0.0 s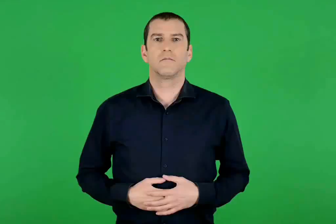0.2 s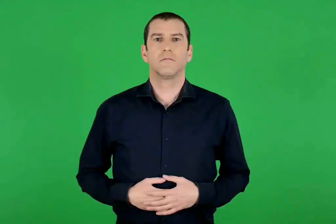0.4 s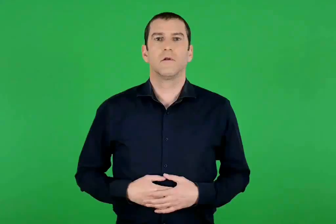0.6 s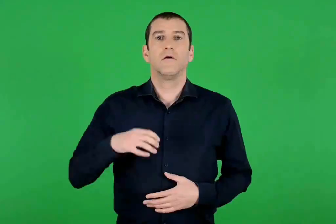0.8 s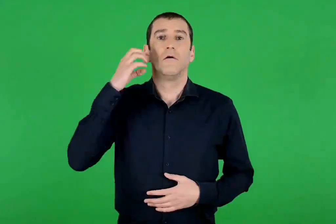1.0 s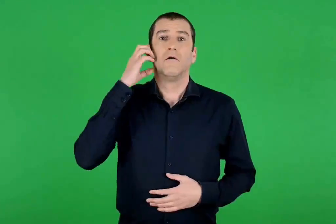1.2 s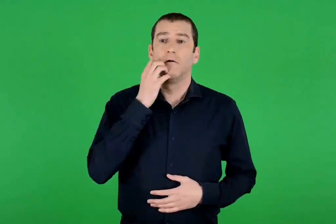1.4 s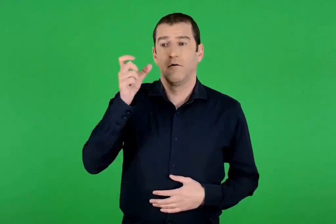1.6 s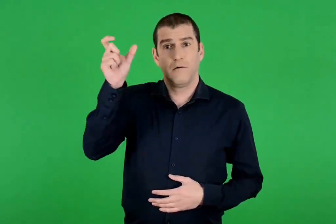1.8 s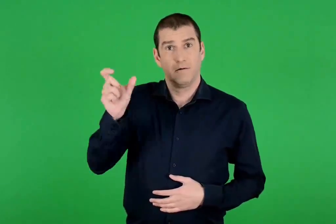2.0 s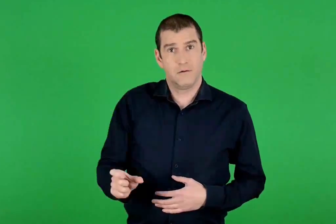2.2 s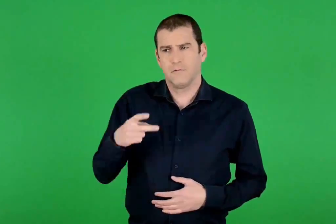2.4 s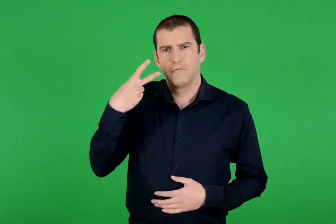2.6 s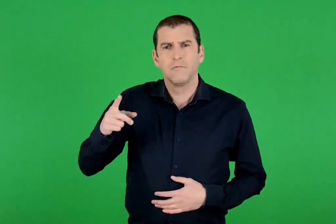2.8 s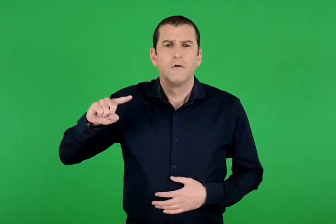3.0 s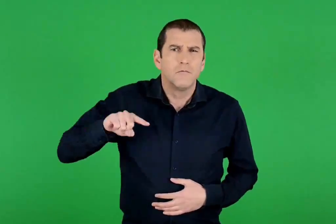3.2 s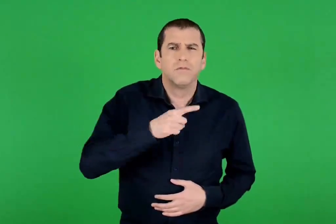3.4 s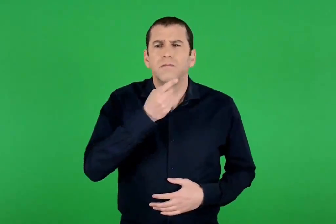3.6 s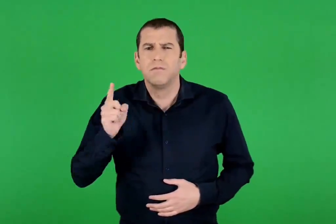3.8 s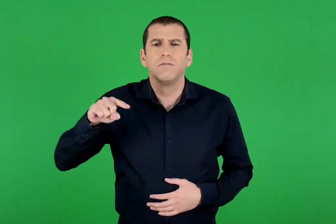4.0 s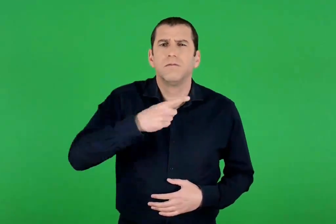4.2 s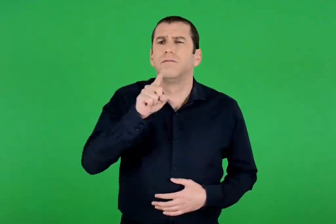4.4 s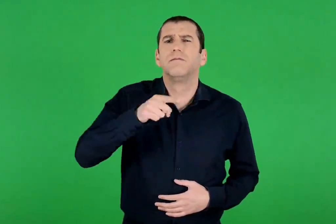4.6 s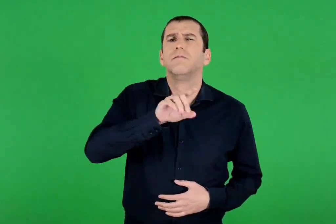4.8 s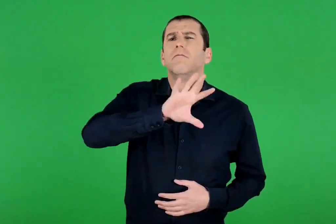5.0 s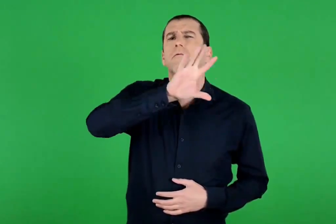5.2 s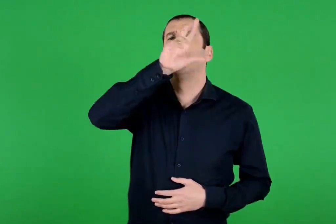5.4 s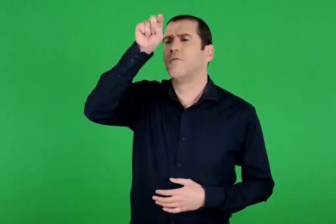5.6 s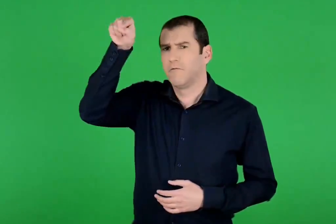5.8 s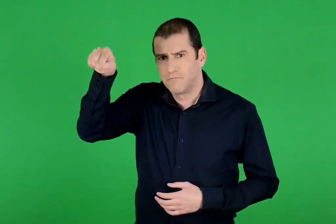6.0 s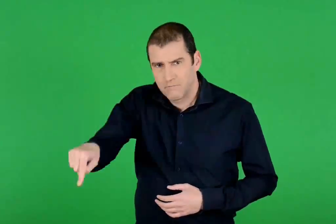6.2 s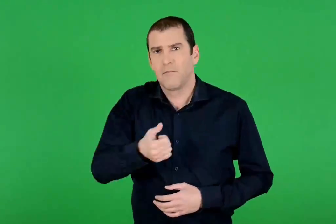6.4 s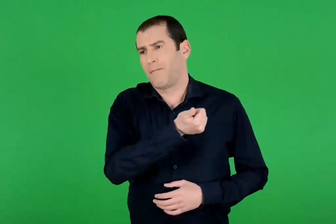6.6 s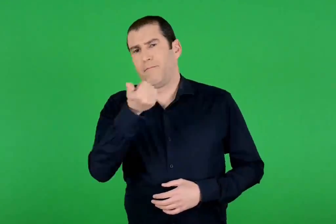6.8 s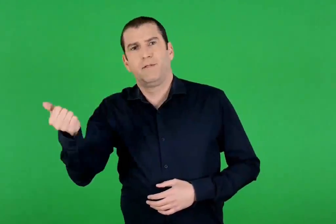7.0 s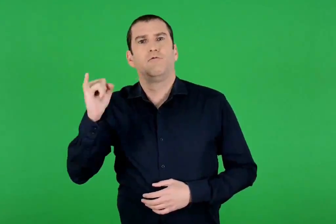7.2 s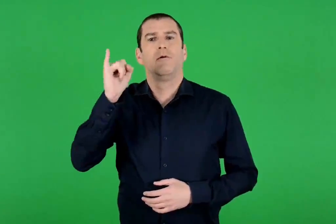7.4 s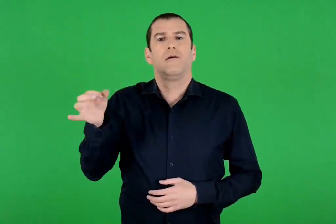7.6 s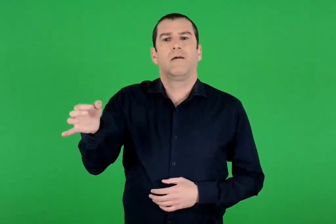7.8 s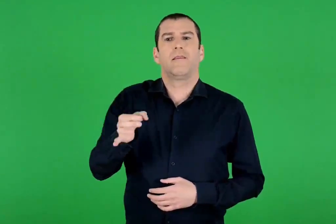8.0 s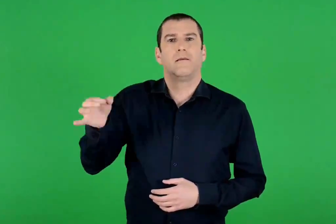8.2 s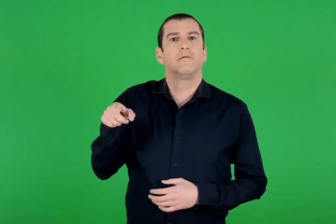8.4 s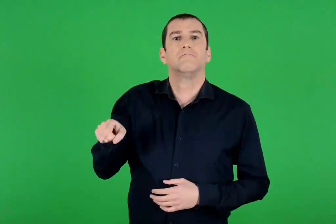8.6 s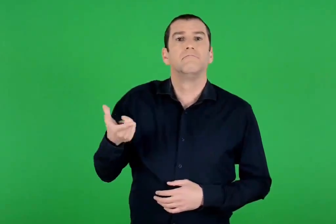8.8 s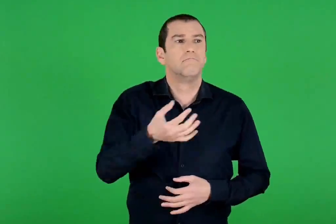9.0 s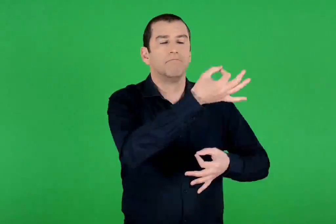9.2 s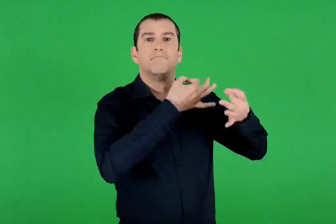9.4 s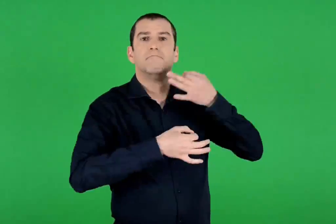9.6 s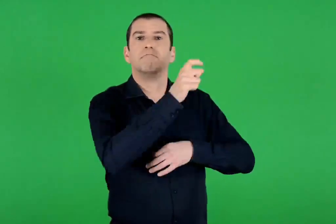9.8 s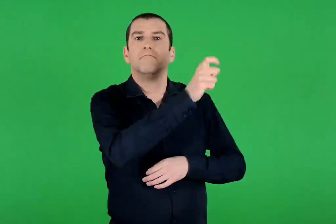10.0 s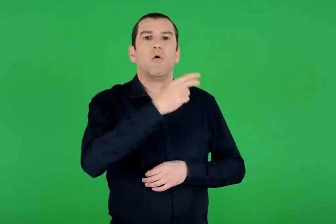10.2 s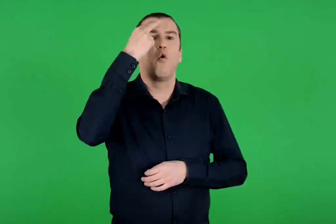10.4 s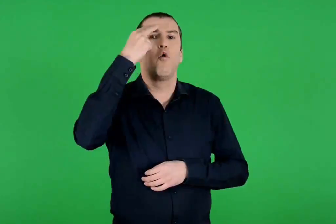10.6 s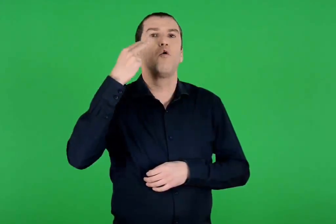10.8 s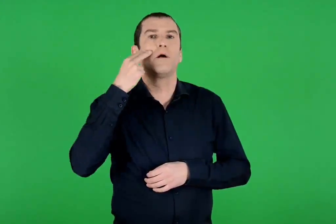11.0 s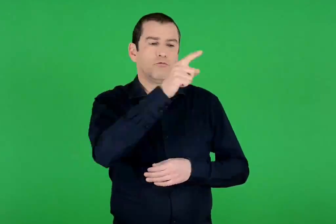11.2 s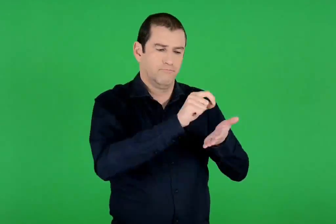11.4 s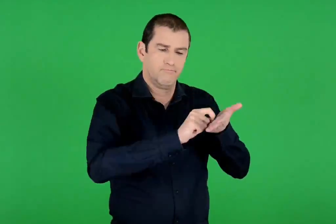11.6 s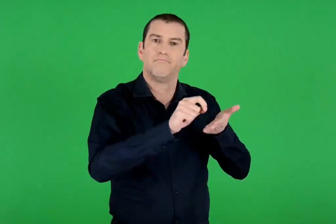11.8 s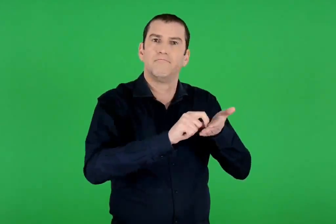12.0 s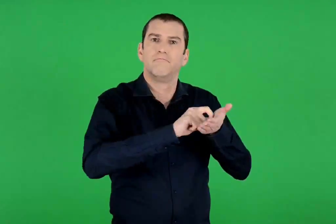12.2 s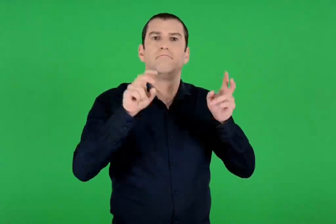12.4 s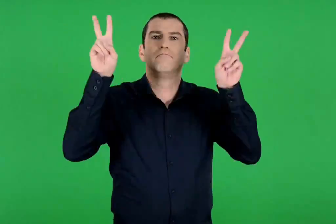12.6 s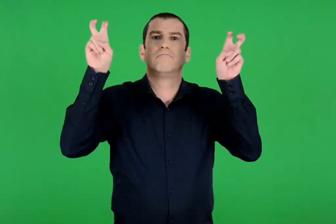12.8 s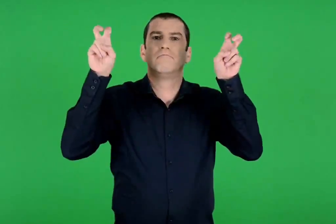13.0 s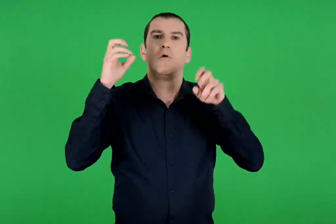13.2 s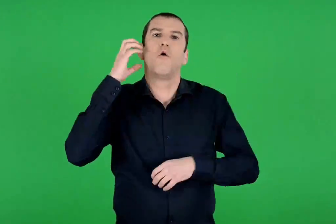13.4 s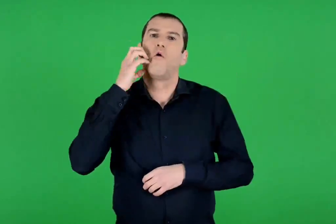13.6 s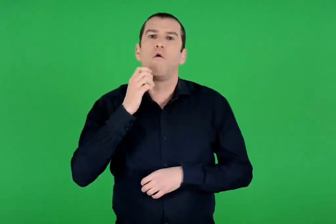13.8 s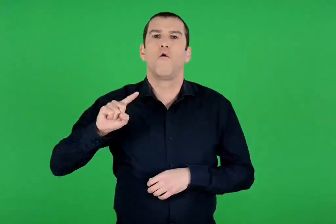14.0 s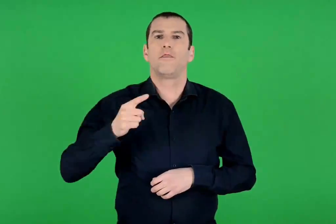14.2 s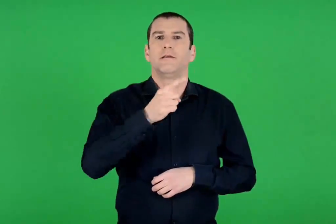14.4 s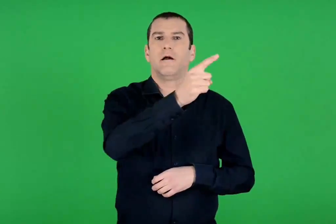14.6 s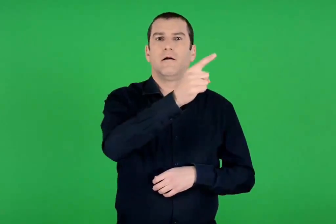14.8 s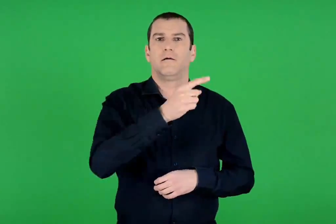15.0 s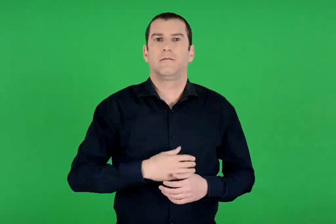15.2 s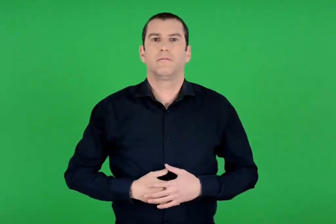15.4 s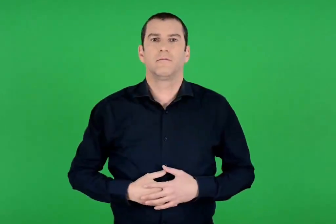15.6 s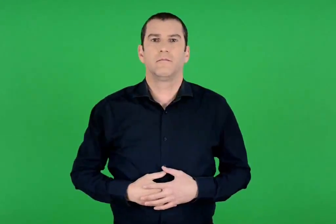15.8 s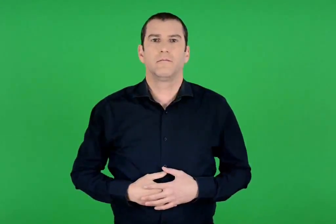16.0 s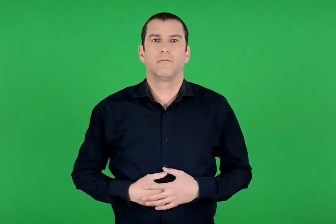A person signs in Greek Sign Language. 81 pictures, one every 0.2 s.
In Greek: τις περιπέτειες του οδυσσέα μέχρι την επιστροφή του στην ιθάκη μάς τις λέει ο όμηρος στο έργο του οδύσσεια
